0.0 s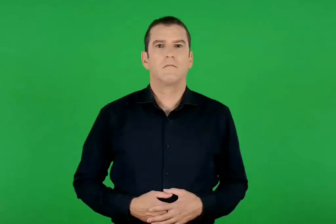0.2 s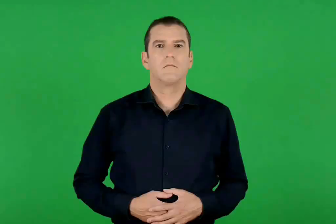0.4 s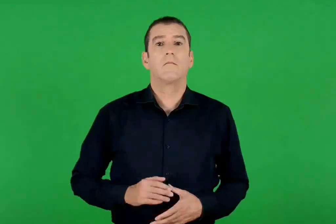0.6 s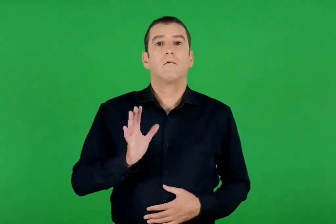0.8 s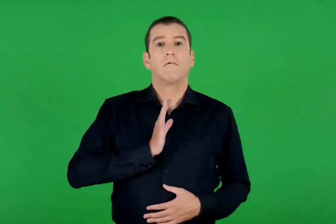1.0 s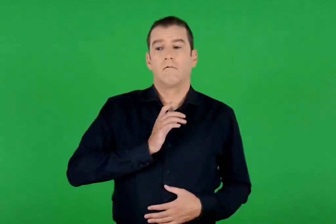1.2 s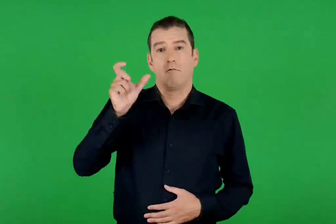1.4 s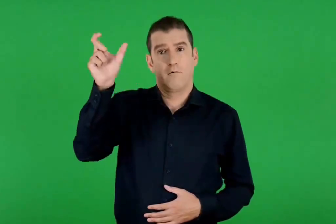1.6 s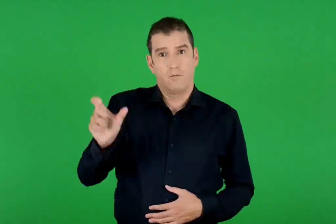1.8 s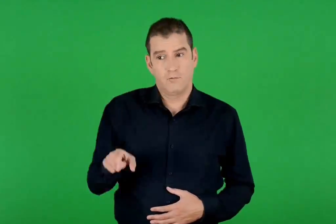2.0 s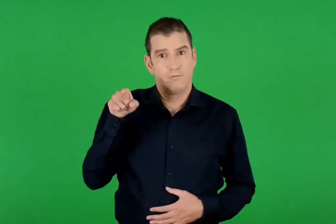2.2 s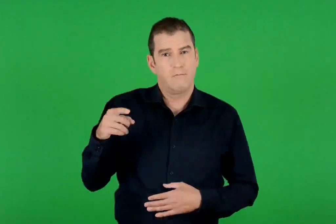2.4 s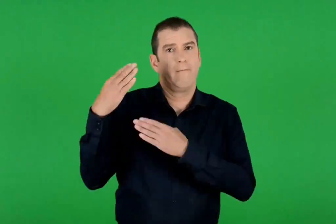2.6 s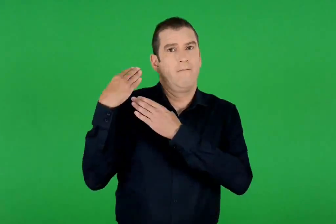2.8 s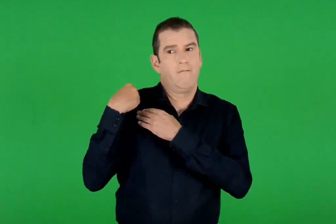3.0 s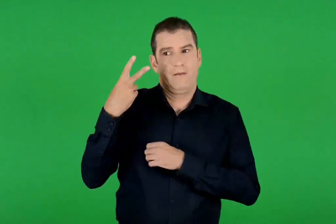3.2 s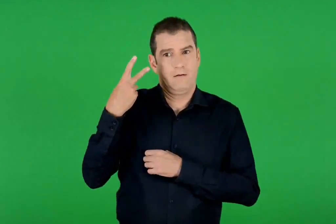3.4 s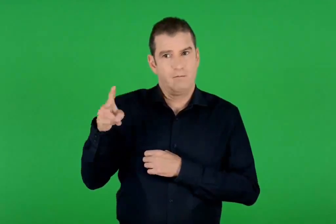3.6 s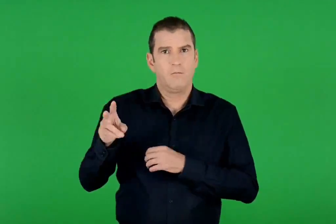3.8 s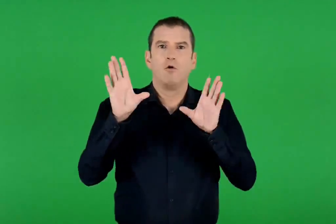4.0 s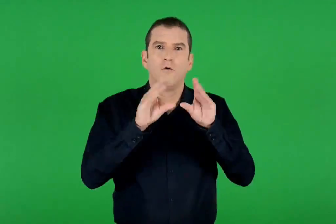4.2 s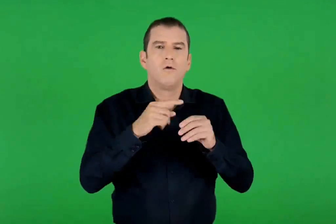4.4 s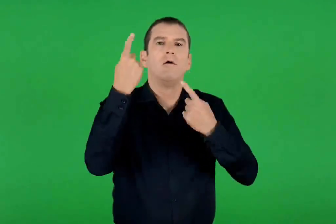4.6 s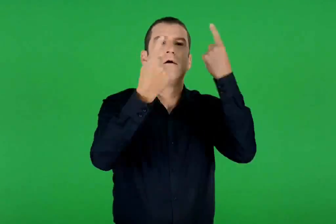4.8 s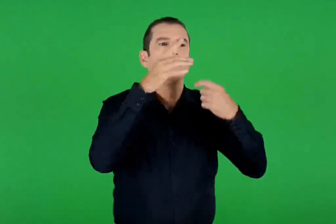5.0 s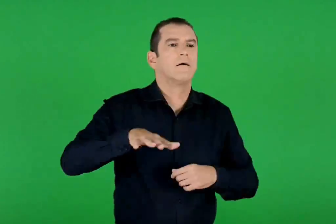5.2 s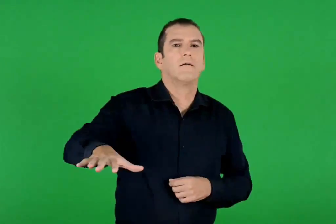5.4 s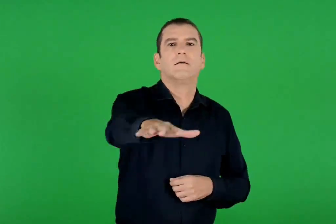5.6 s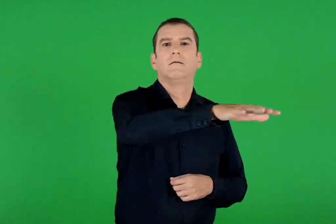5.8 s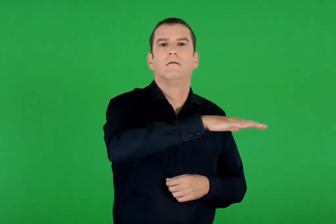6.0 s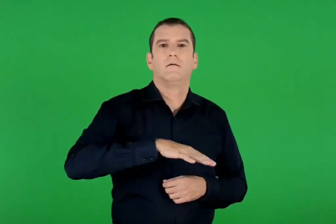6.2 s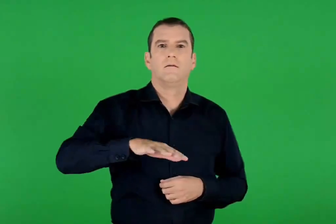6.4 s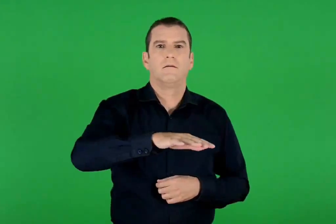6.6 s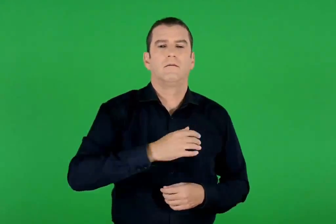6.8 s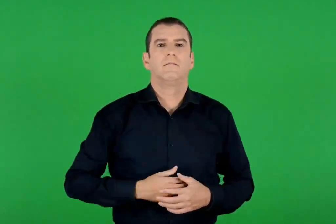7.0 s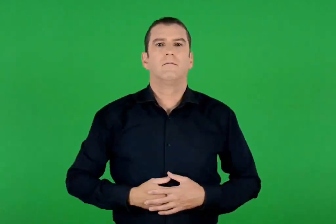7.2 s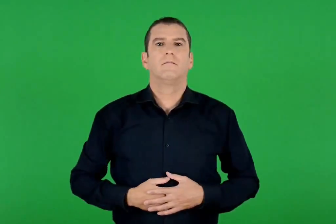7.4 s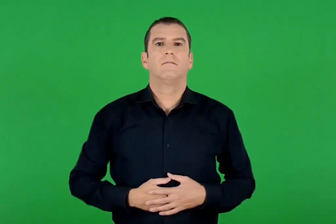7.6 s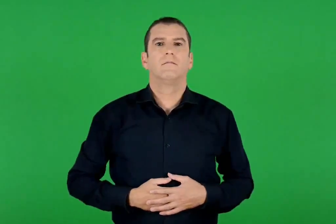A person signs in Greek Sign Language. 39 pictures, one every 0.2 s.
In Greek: η ευθύνη του ανθρώπου για την κτίση
